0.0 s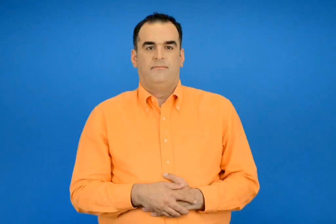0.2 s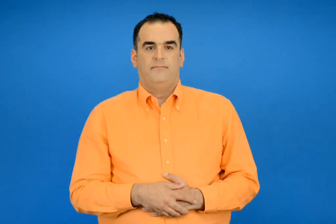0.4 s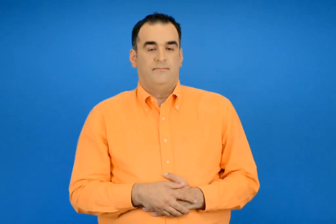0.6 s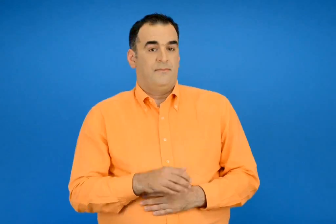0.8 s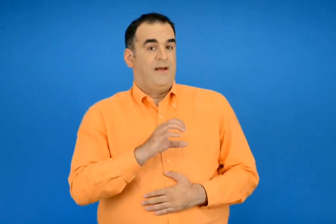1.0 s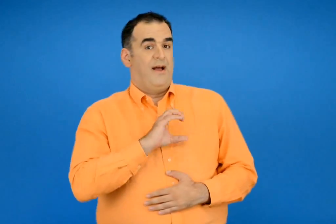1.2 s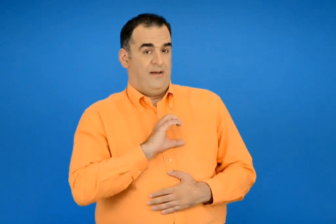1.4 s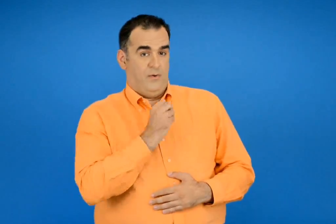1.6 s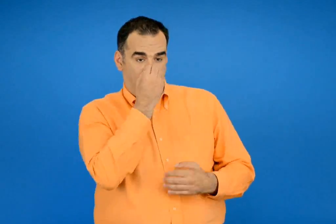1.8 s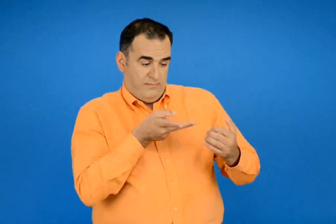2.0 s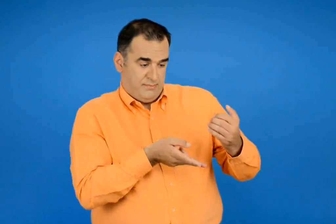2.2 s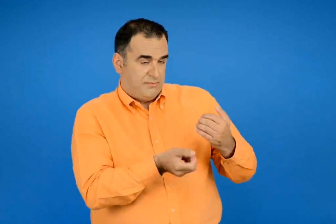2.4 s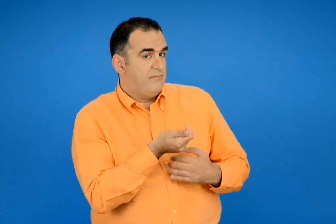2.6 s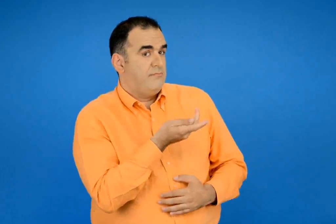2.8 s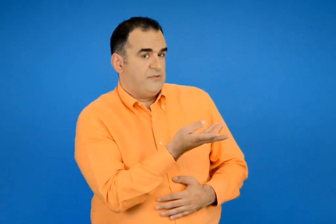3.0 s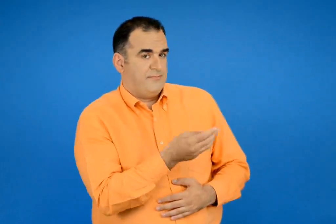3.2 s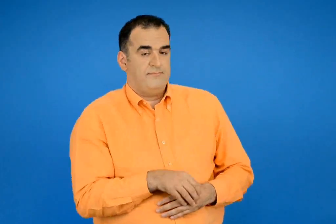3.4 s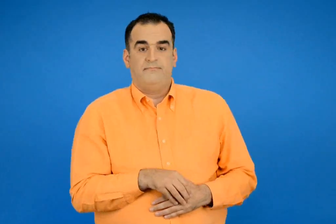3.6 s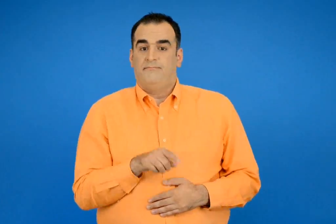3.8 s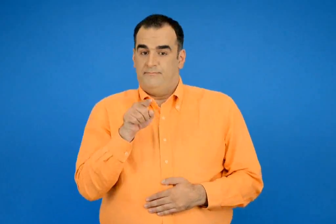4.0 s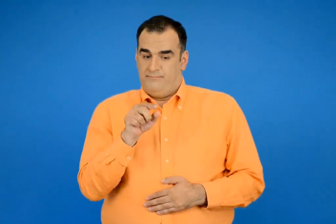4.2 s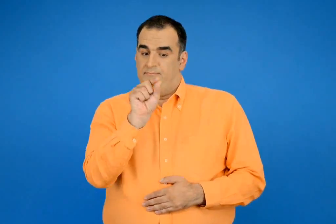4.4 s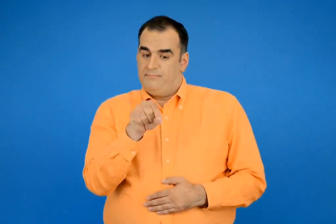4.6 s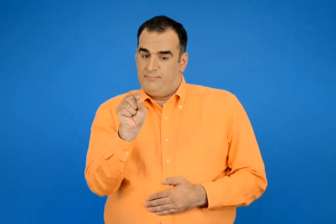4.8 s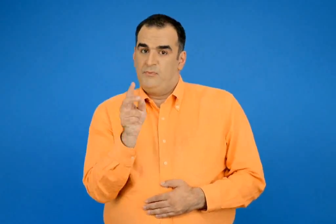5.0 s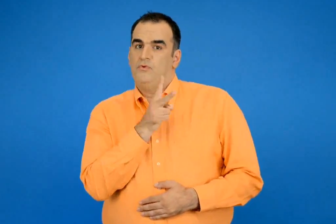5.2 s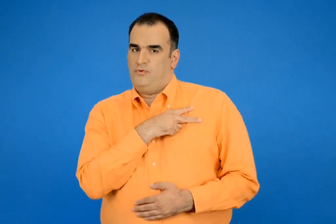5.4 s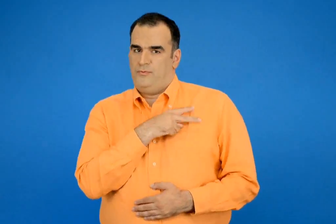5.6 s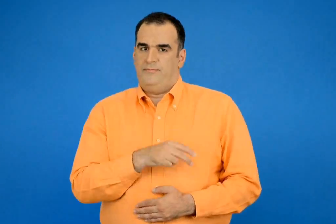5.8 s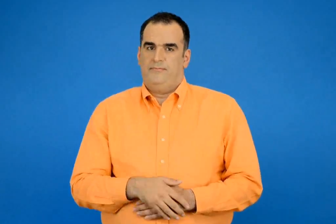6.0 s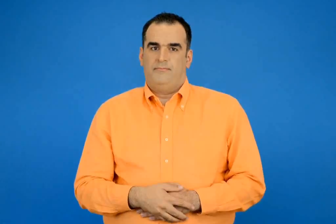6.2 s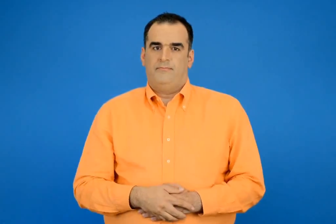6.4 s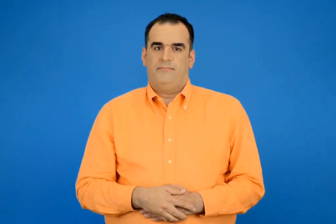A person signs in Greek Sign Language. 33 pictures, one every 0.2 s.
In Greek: πόσα λουλούδια έκοψε η ελένη ; βάζω √ στο σωστό
